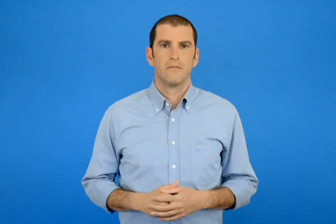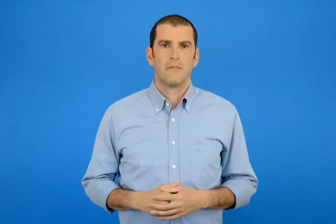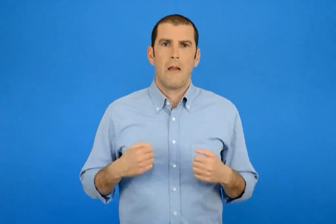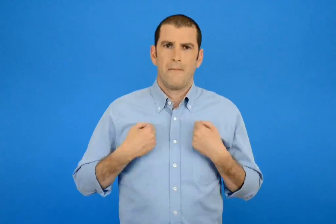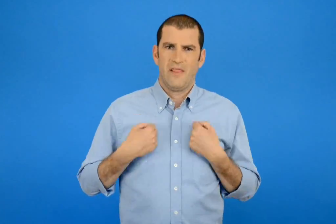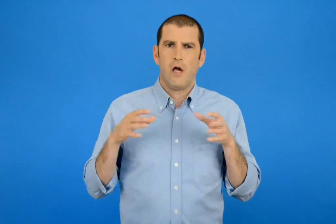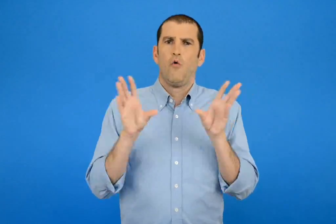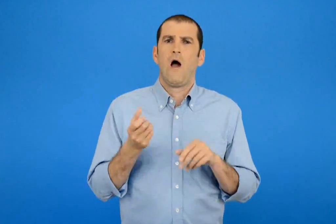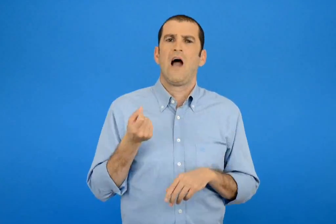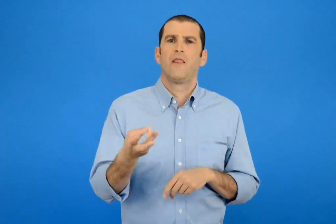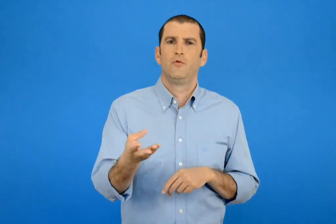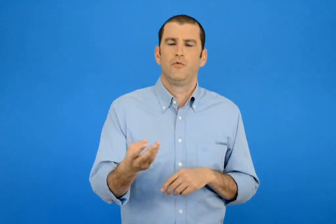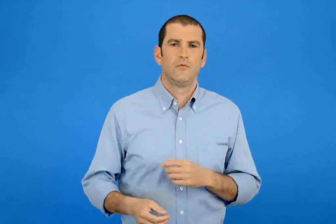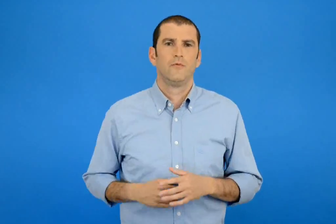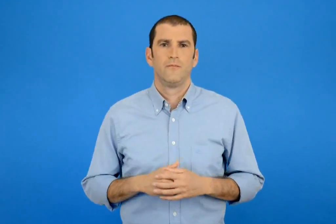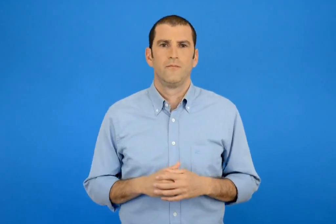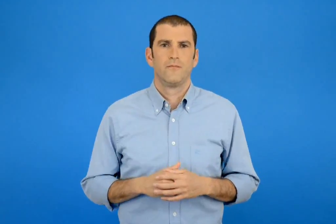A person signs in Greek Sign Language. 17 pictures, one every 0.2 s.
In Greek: παιχνίδια με αριθμούς
